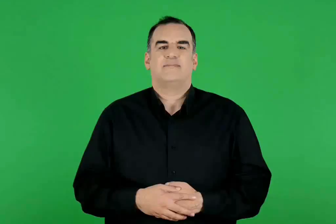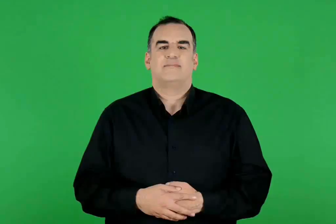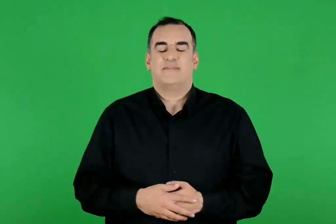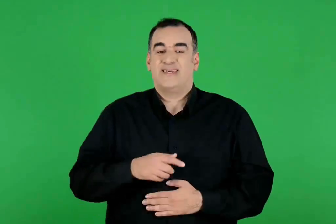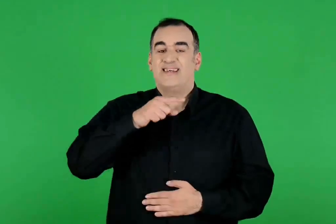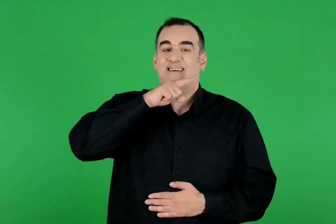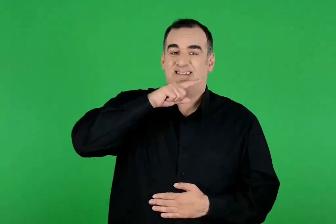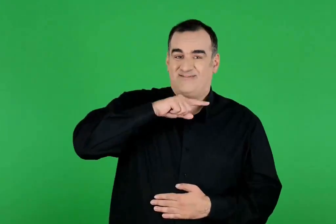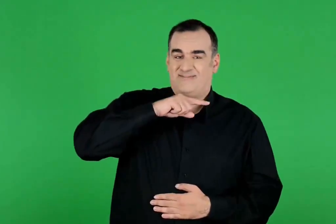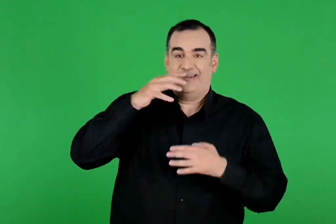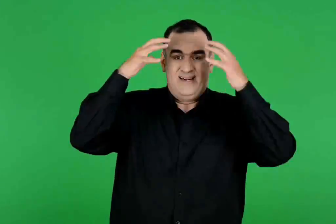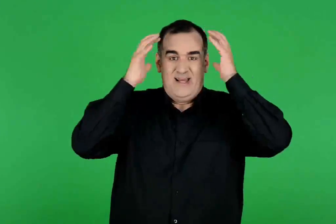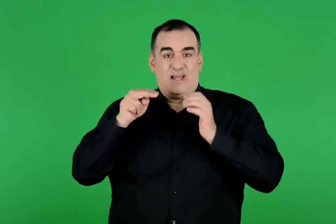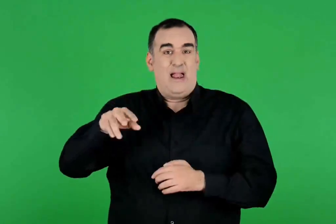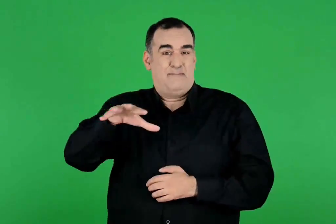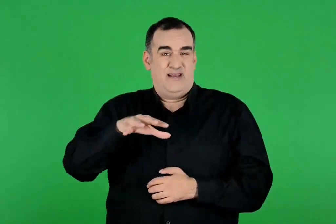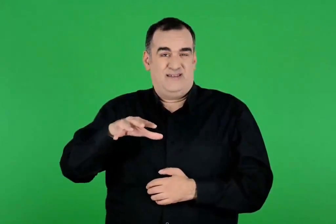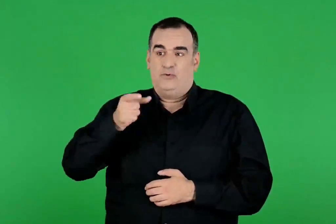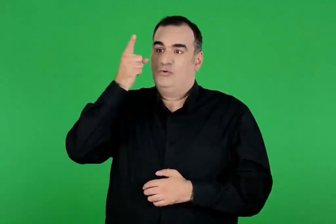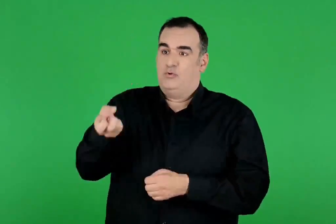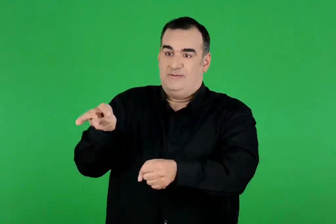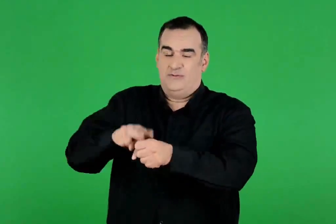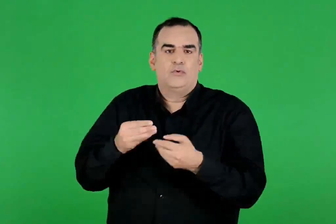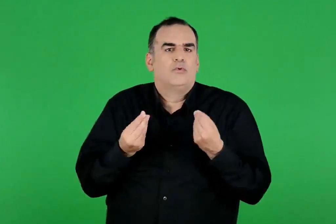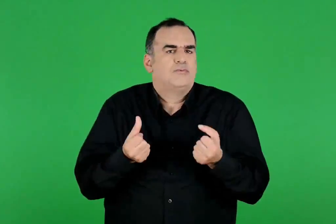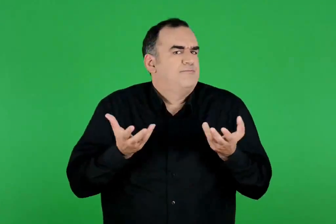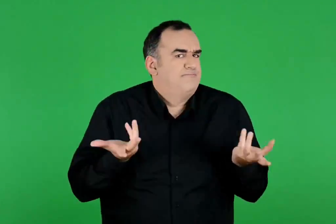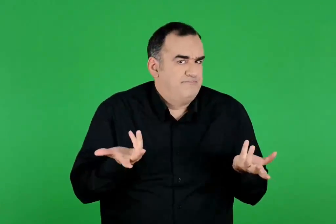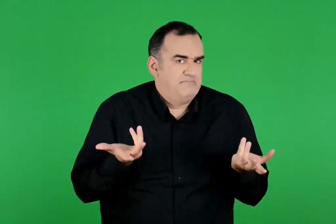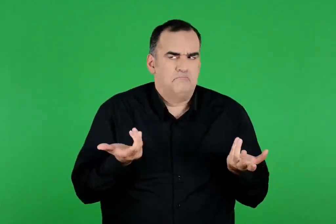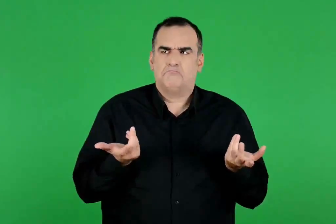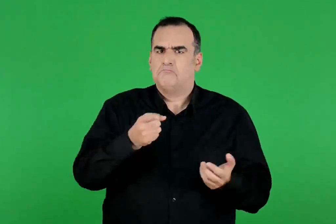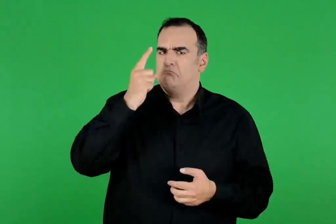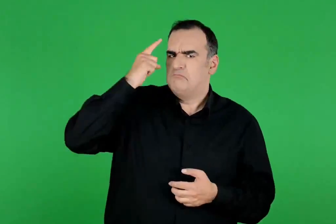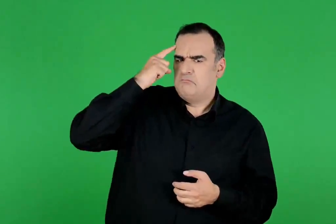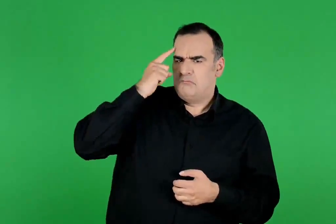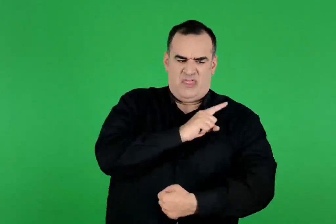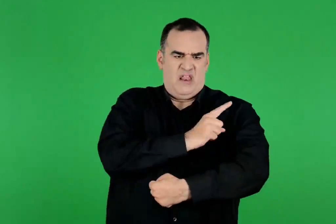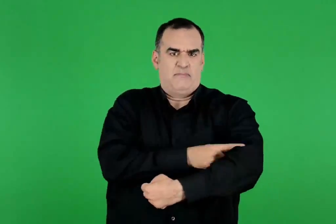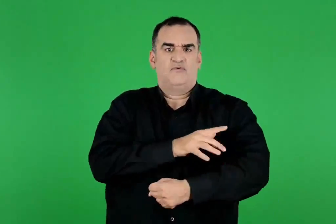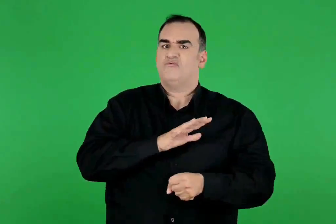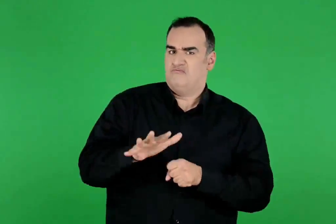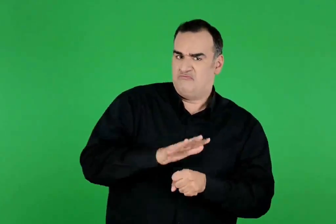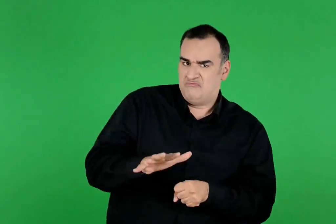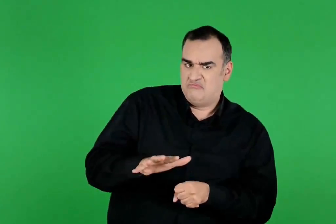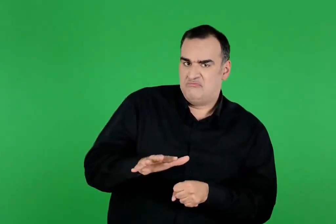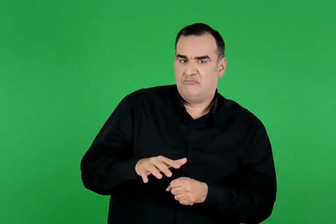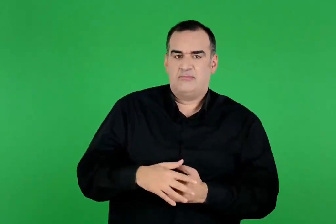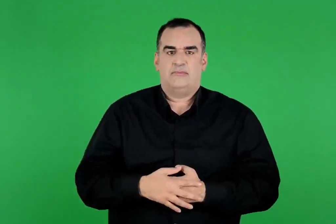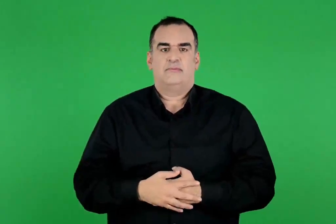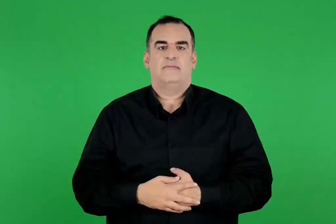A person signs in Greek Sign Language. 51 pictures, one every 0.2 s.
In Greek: ποια μέσα χρησιμοποίησε ο ηρακλής , για να σκοτώσει το λιοντάρι της νεμέας ; ήταν αρκετή η σωματική του δύναμη ;
